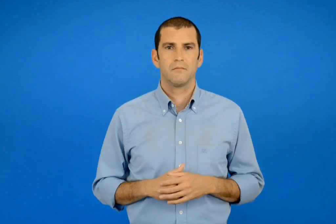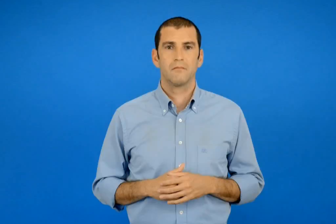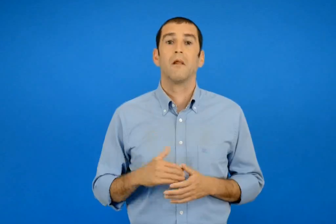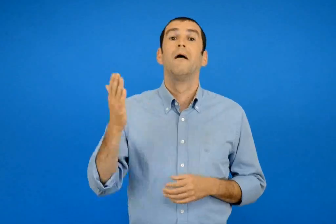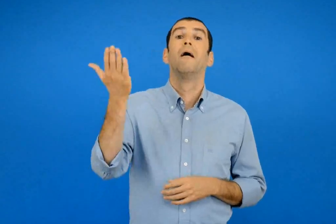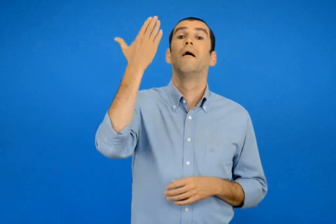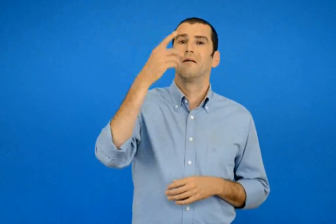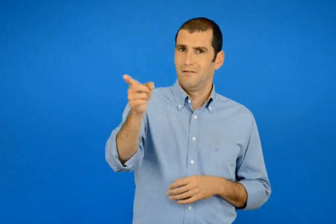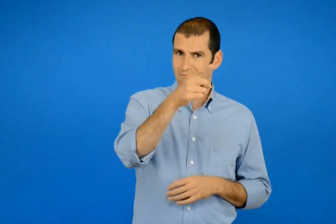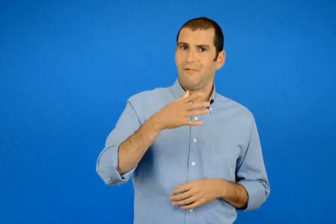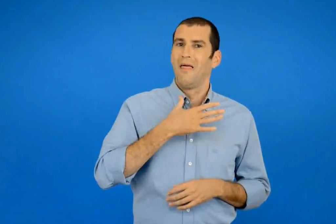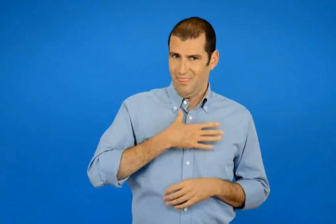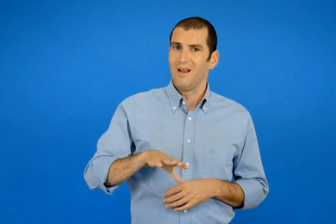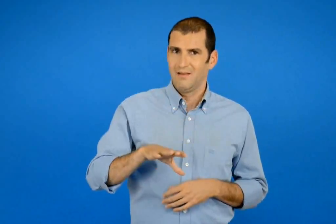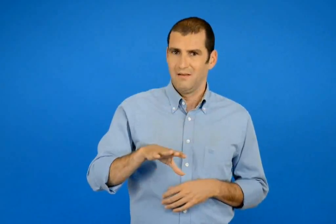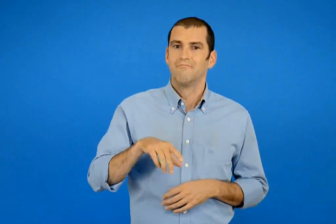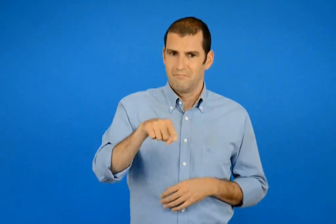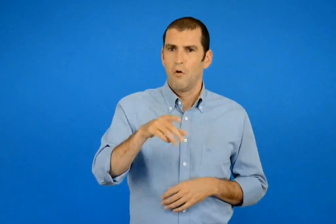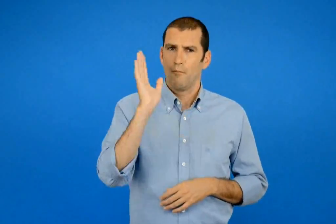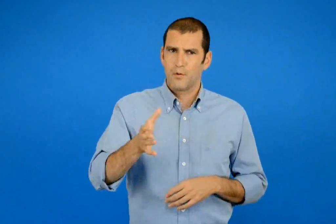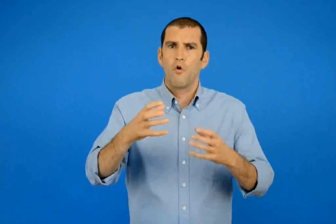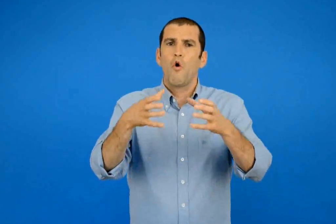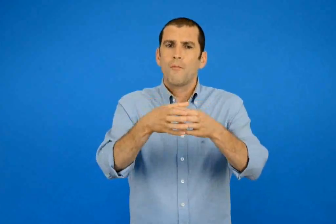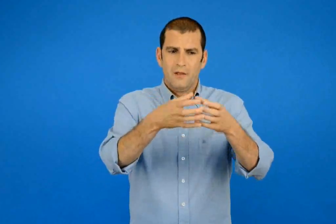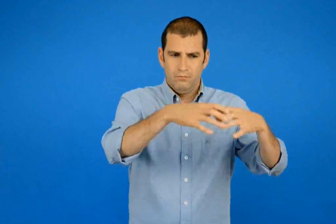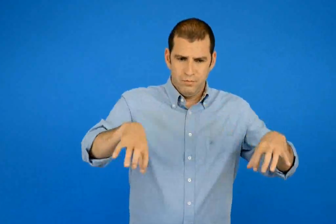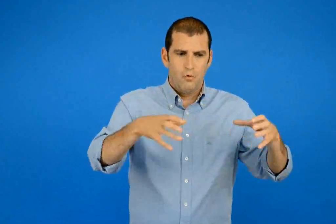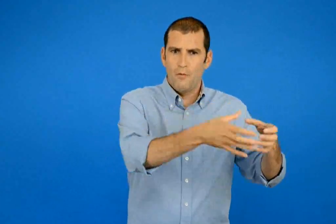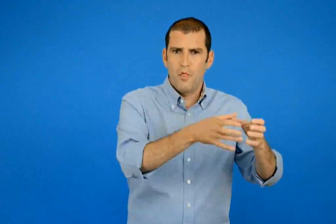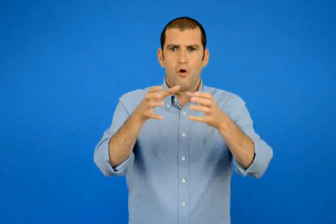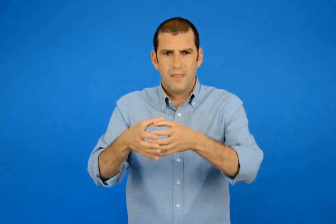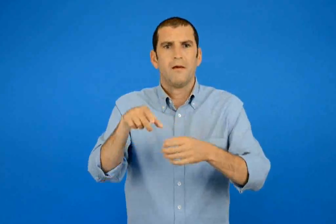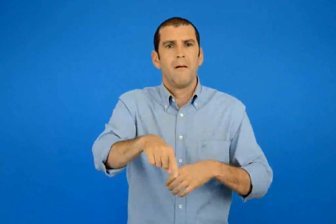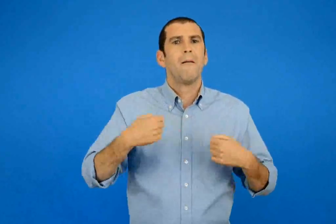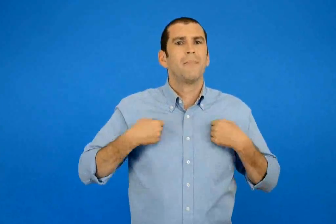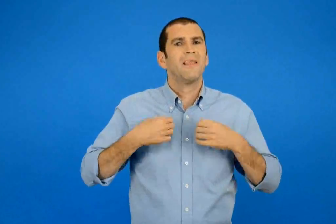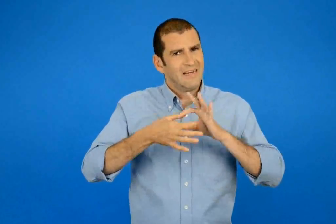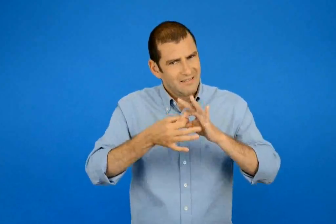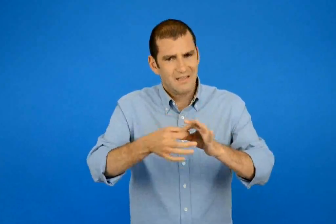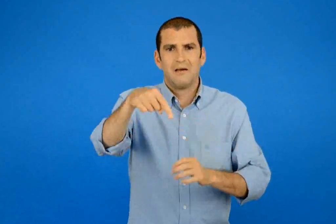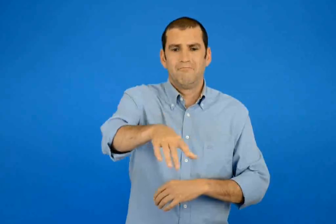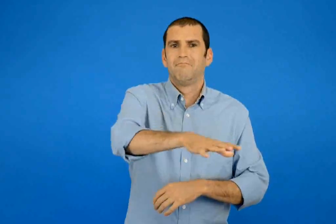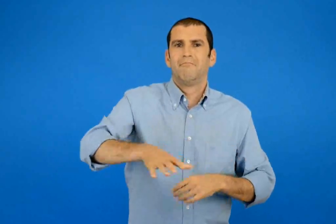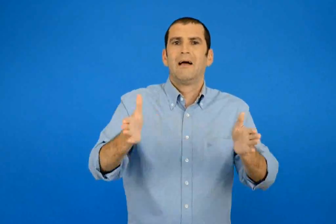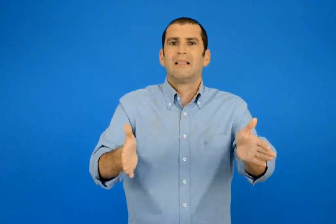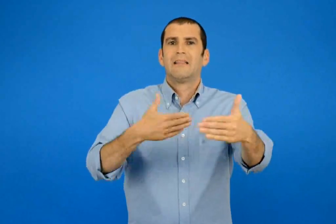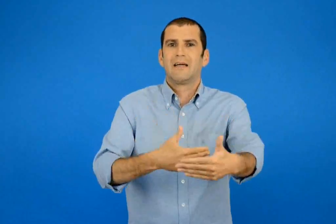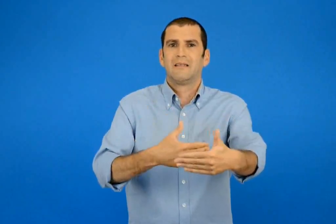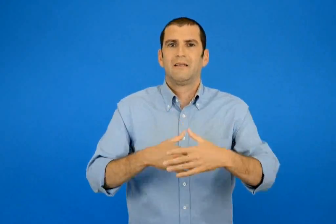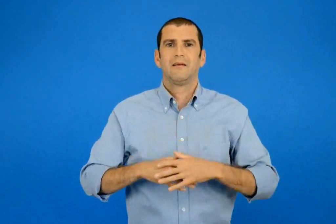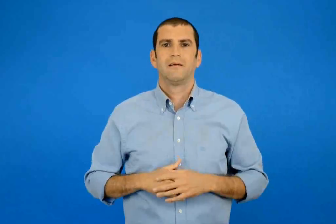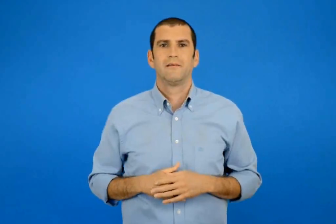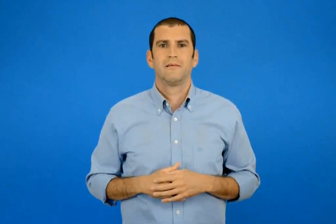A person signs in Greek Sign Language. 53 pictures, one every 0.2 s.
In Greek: αν θέλετε μπορείτε να χωριστείτε σε ομάδες και να συνεχίσετε αυτό το παιχνίδι στην τάξη
